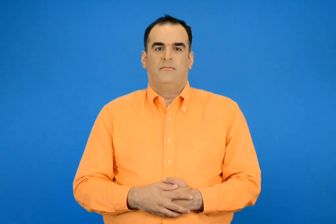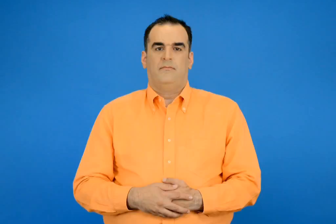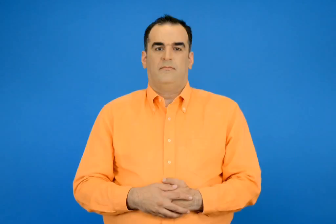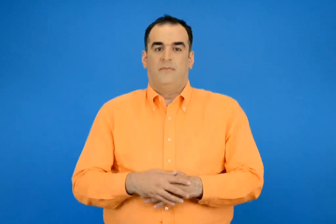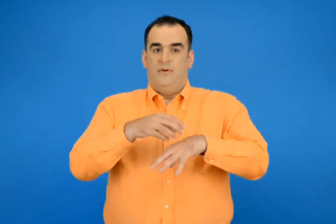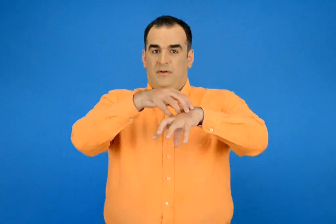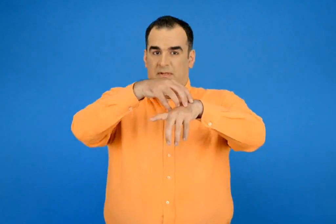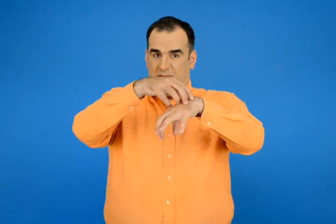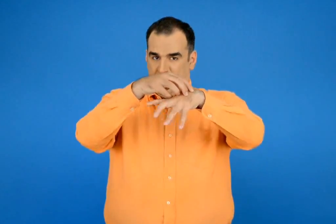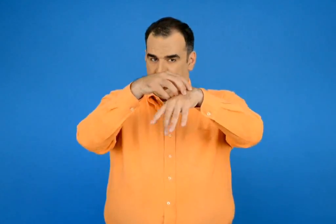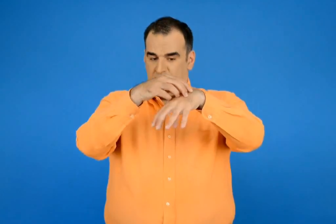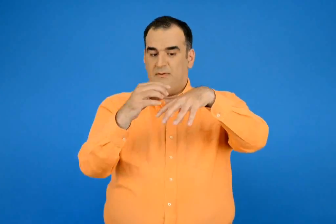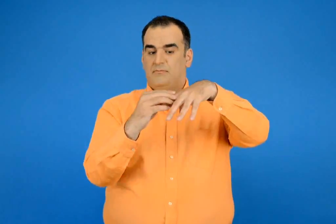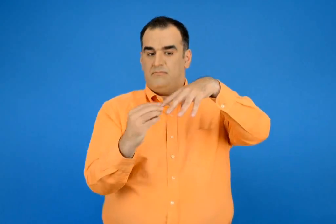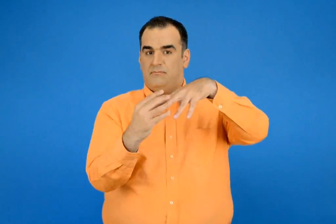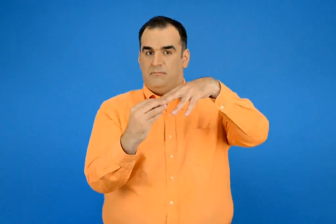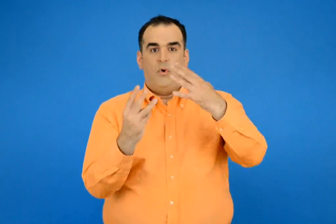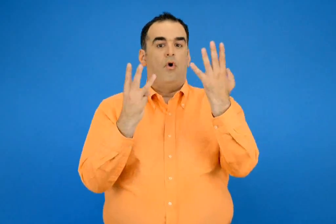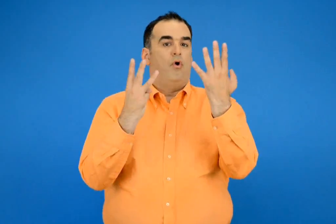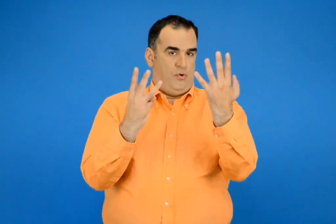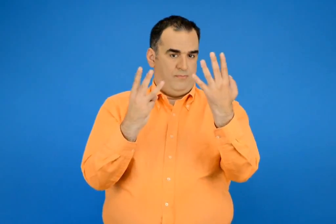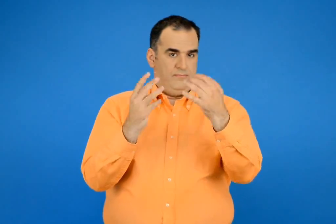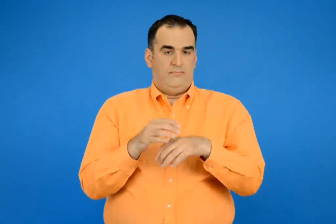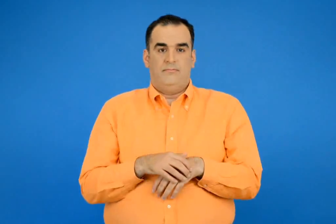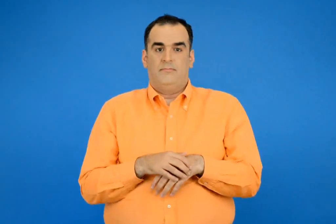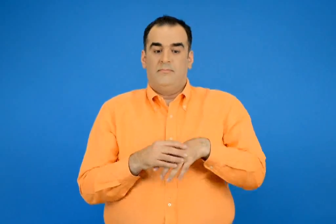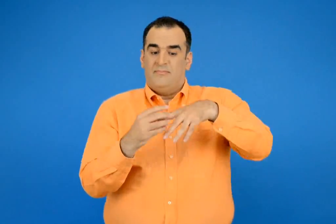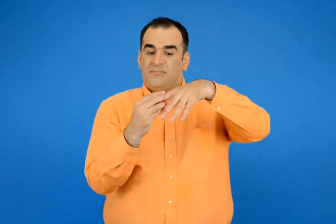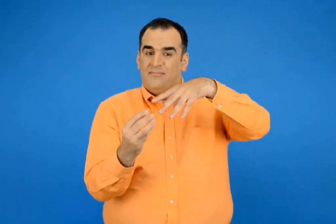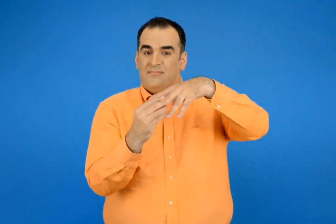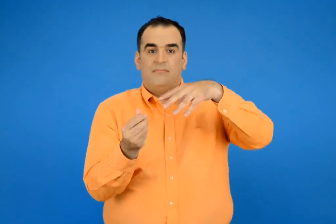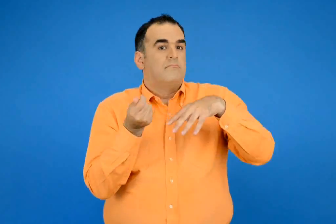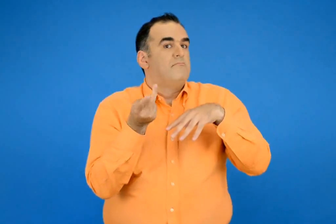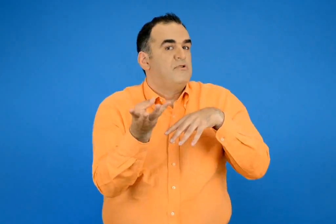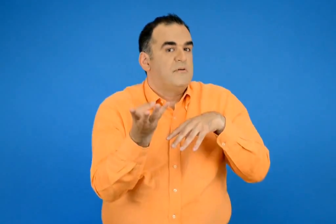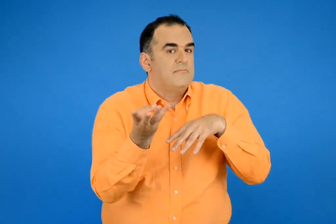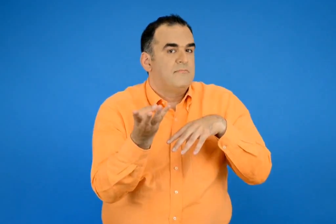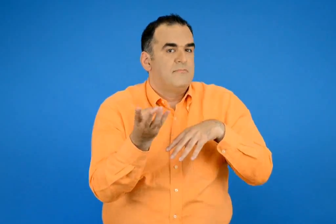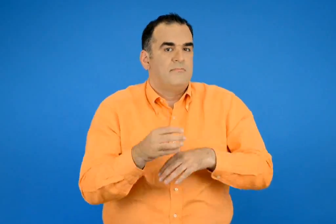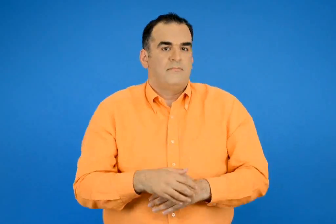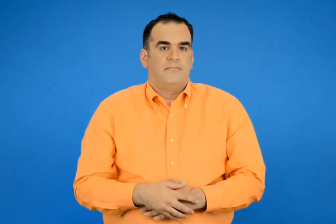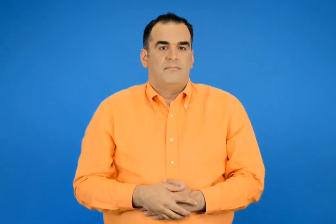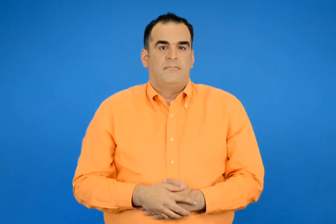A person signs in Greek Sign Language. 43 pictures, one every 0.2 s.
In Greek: ένα χταπόδι έχει ποσά ποδιά έχουν
